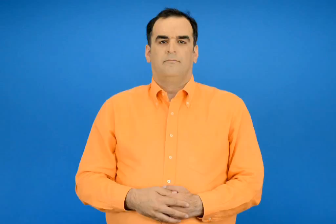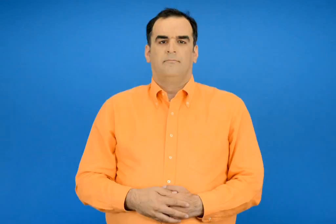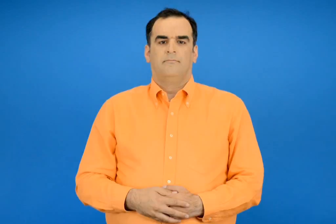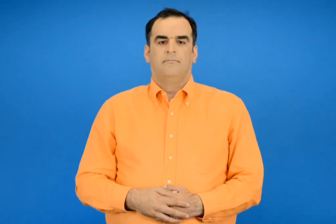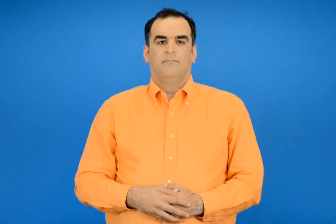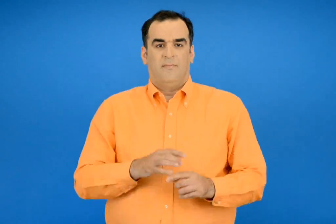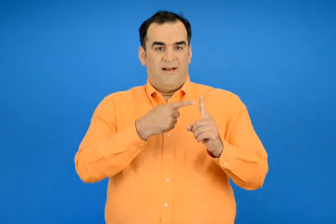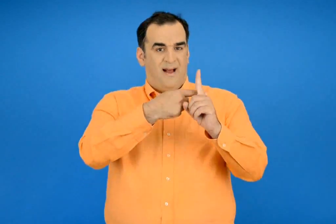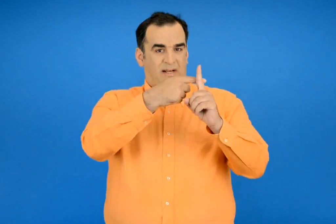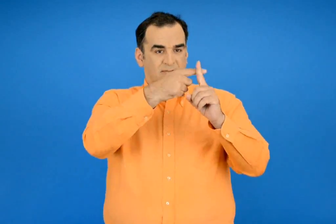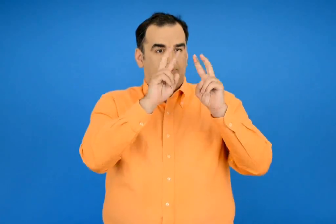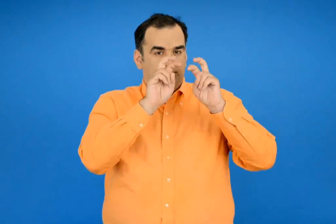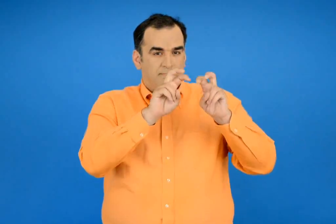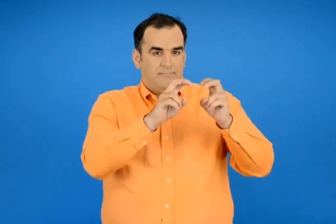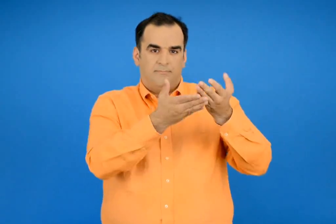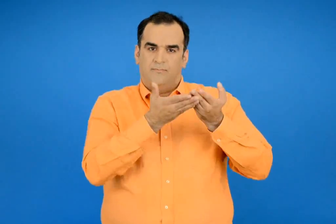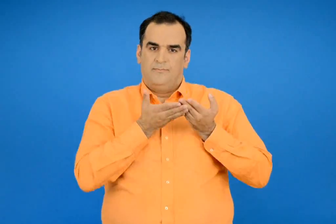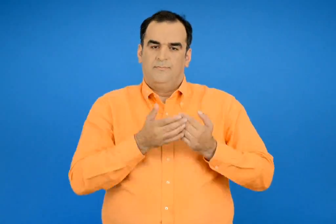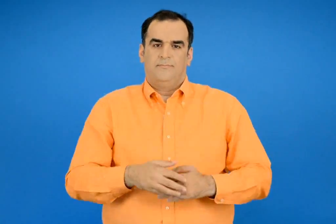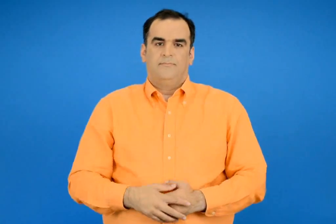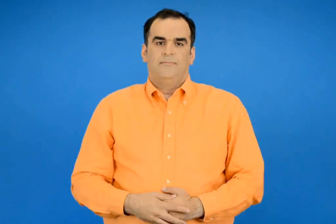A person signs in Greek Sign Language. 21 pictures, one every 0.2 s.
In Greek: ελέγχω με τον κάθετο άβακα
